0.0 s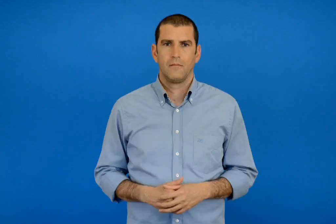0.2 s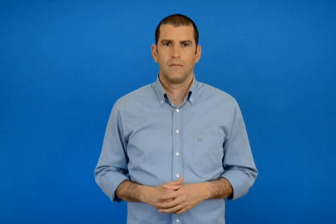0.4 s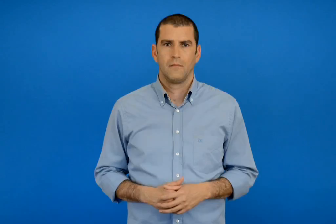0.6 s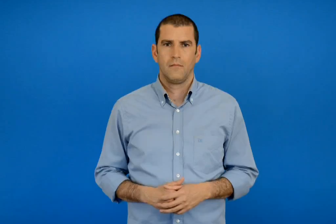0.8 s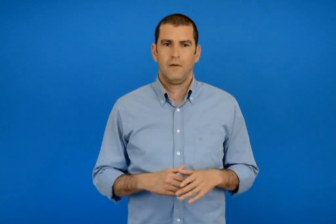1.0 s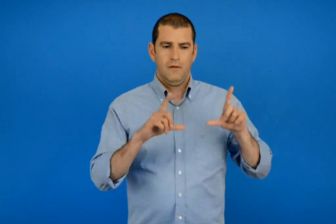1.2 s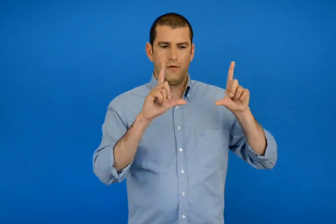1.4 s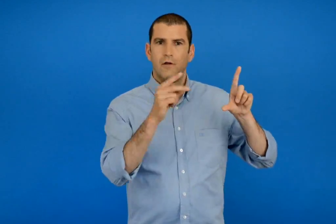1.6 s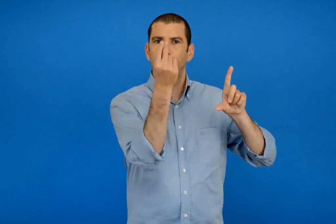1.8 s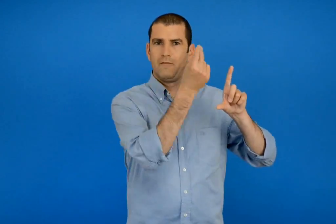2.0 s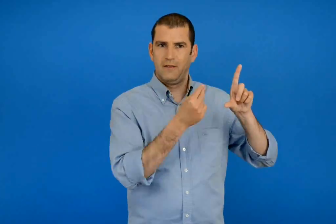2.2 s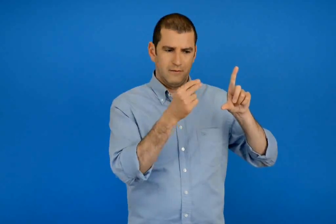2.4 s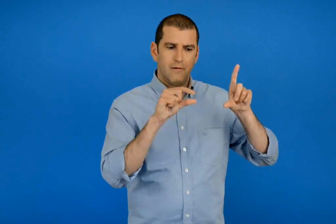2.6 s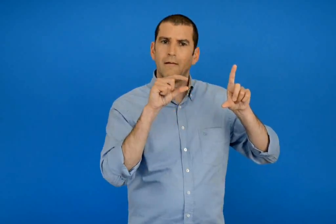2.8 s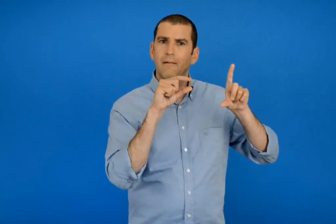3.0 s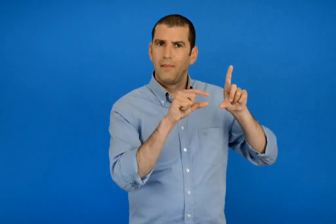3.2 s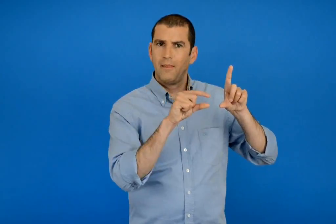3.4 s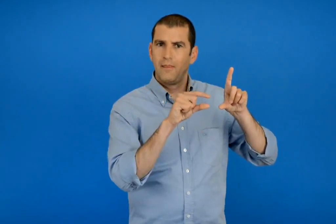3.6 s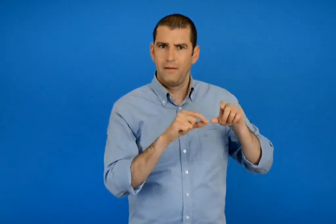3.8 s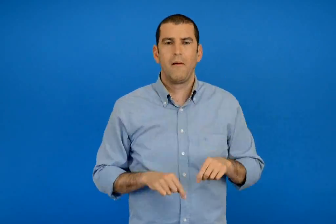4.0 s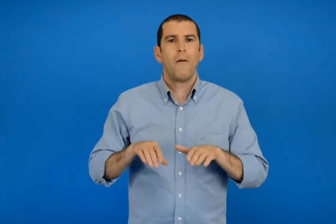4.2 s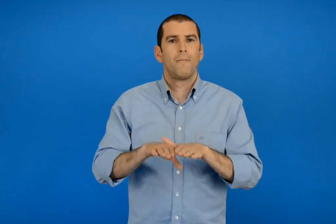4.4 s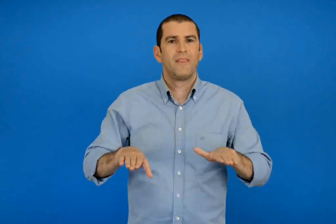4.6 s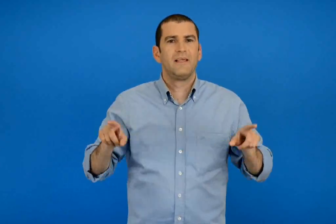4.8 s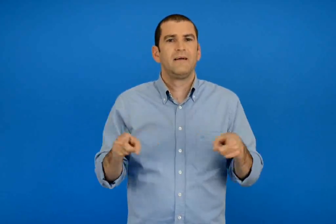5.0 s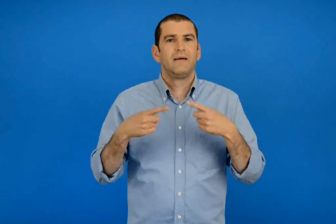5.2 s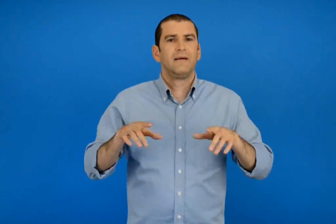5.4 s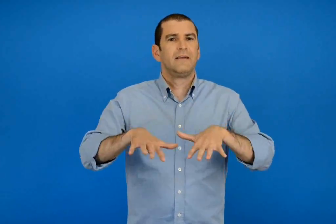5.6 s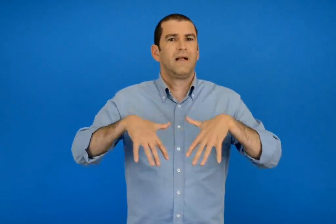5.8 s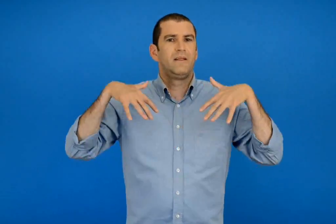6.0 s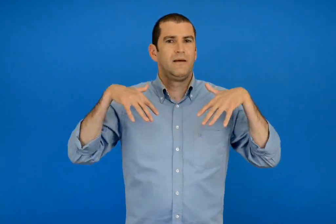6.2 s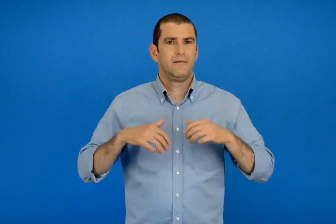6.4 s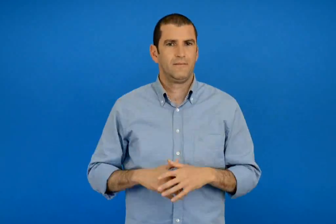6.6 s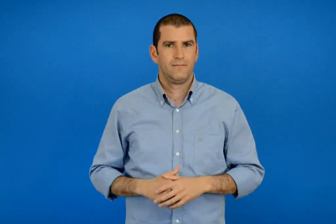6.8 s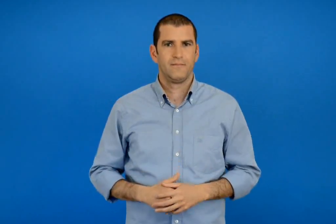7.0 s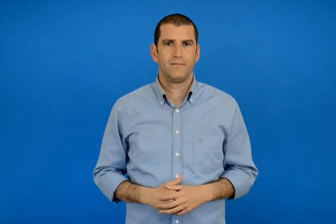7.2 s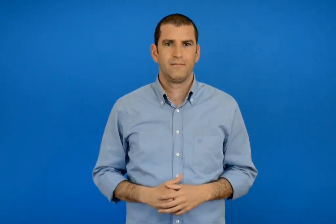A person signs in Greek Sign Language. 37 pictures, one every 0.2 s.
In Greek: γεώργιος ιακωβίδης παιδική συναυλία λεπτομέρεια
